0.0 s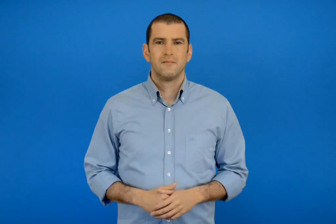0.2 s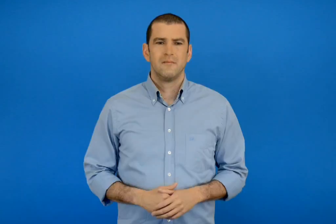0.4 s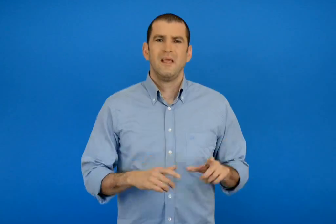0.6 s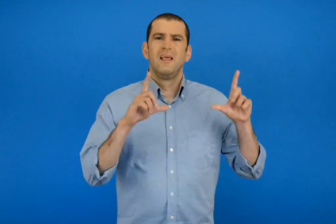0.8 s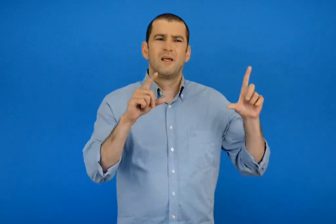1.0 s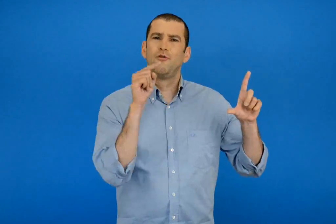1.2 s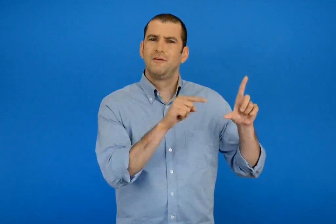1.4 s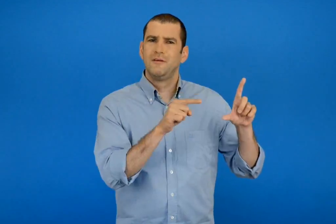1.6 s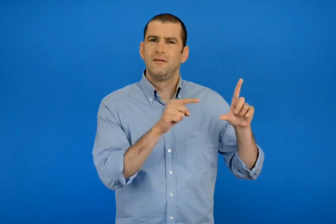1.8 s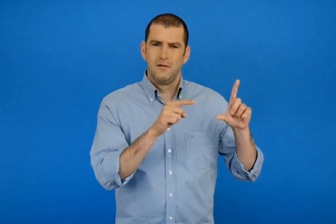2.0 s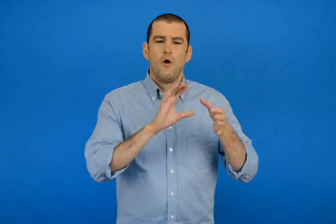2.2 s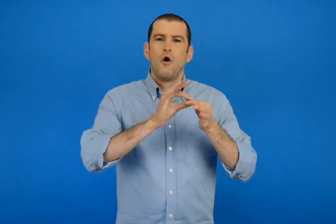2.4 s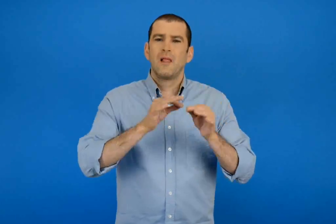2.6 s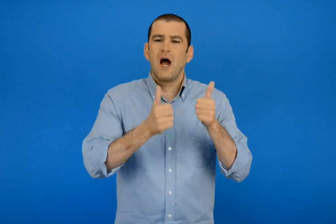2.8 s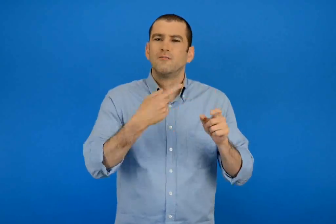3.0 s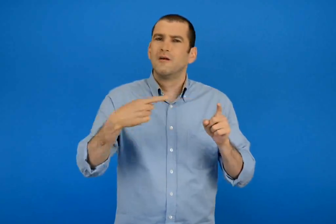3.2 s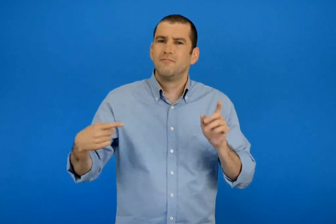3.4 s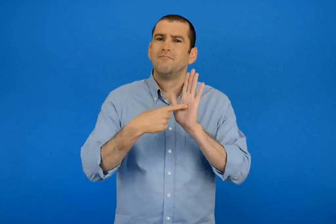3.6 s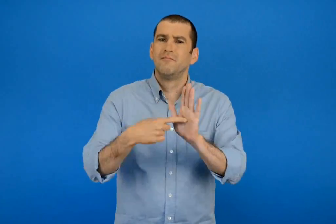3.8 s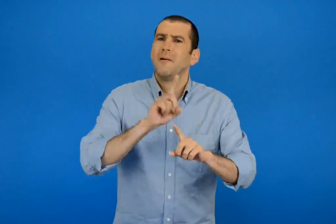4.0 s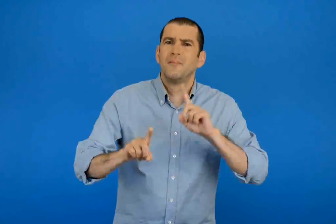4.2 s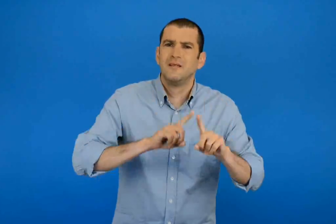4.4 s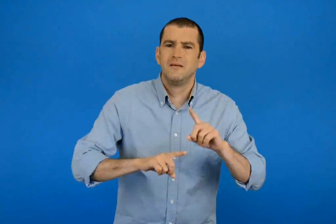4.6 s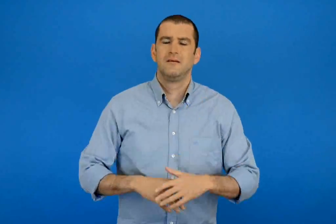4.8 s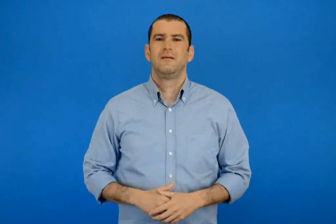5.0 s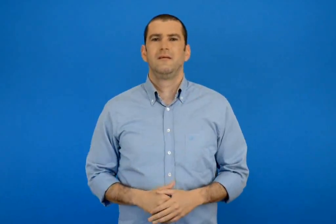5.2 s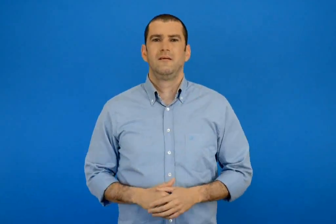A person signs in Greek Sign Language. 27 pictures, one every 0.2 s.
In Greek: ποια ολυμπιακά αγωνίσματα δείχνουν οι εικόνες ;
